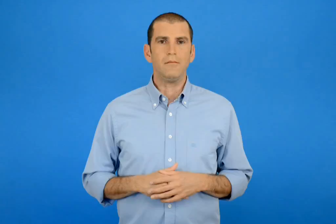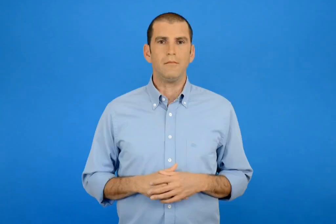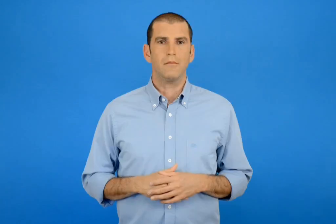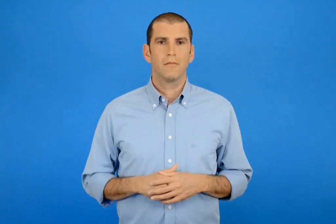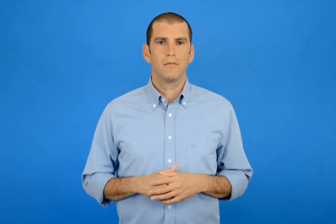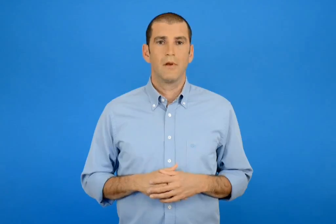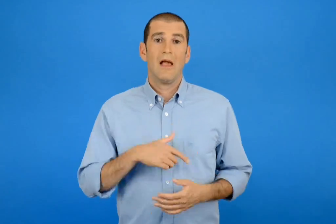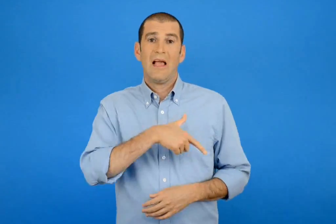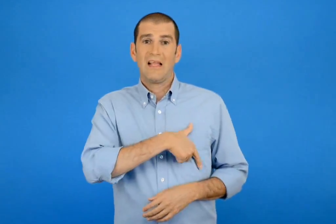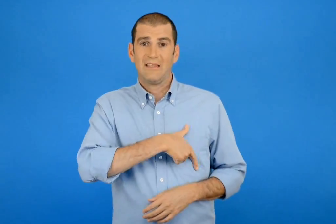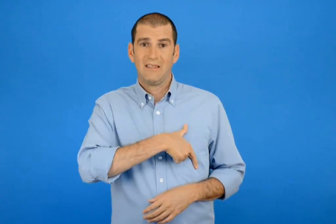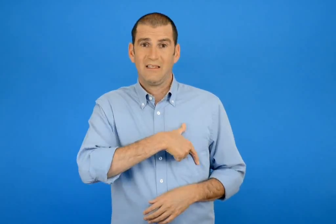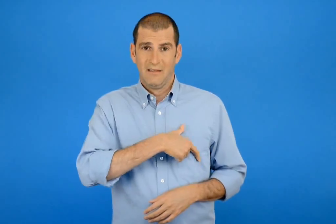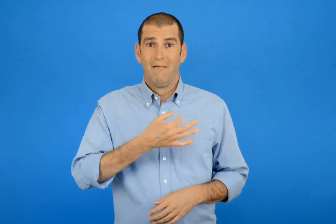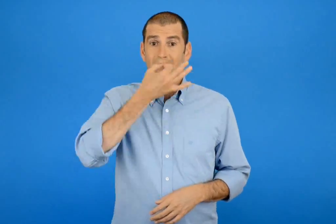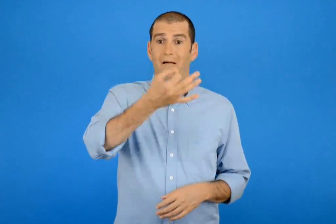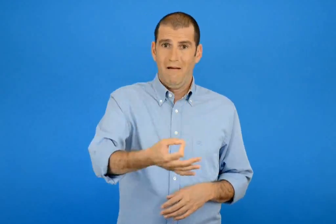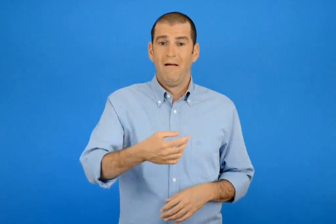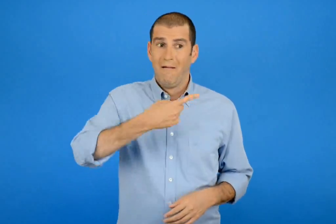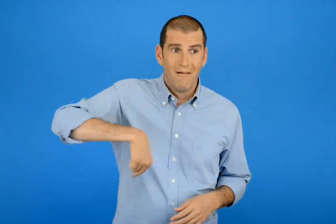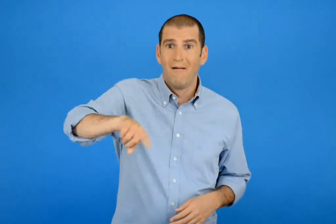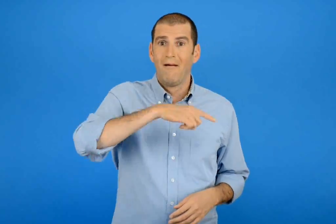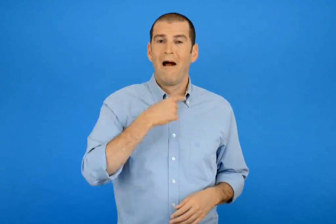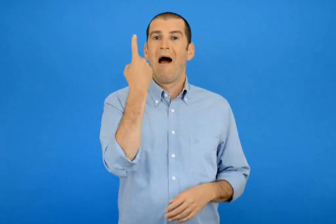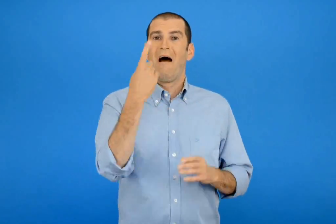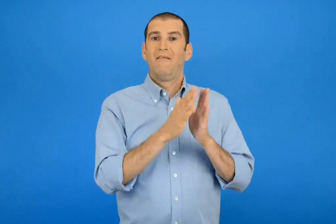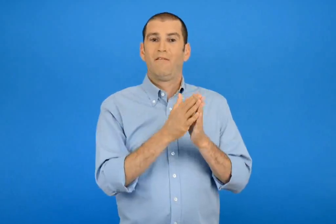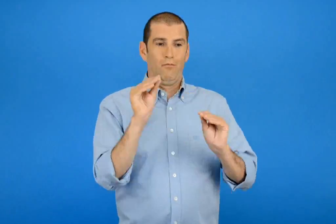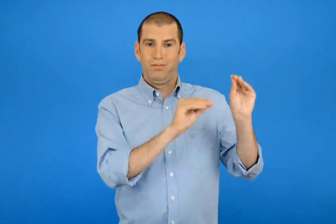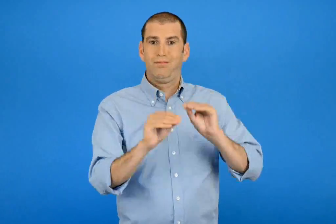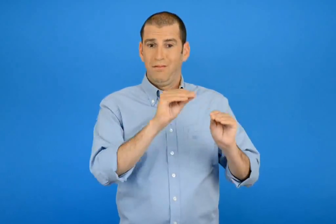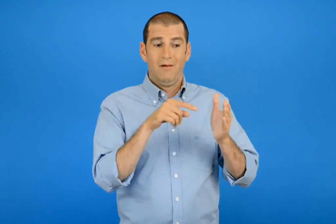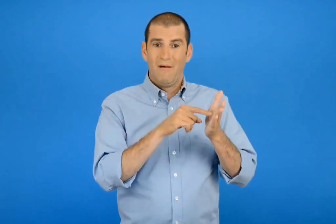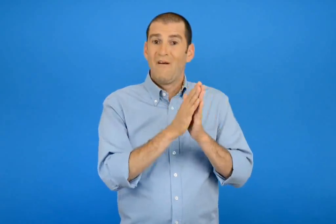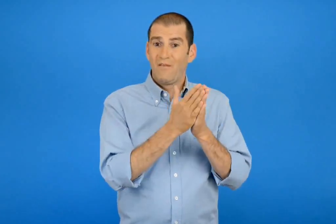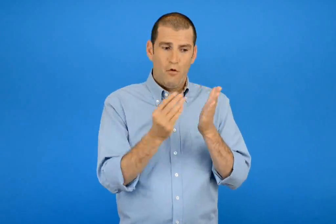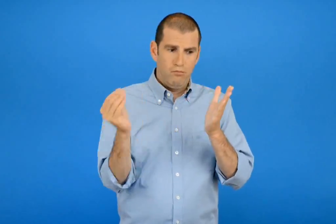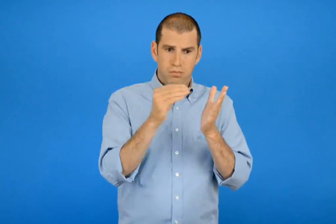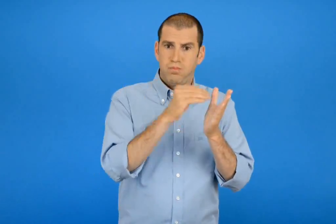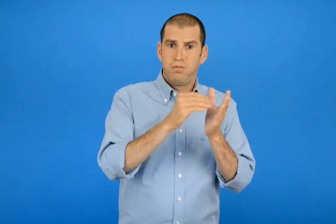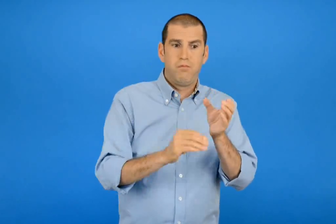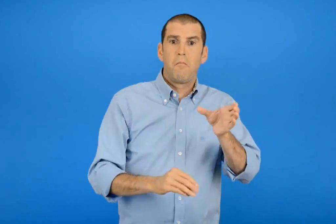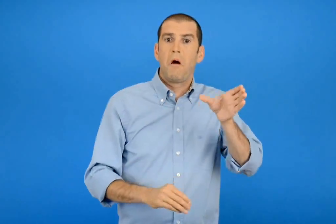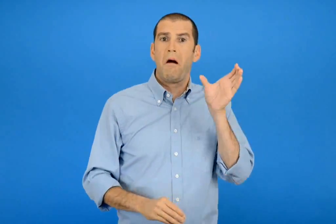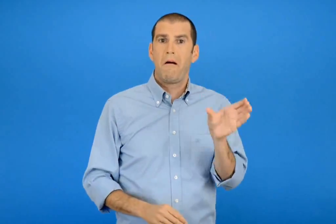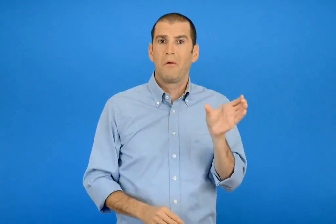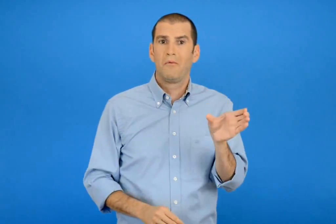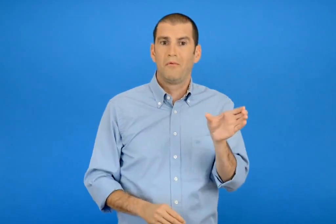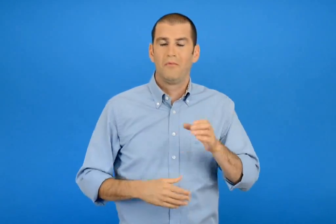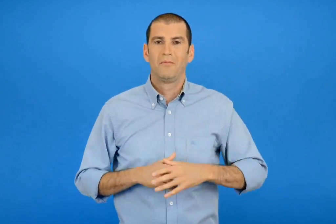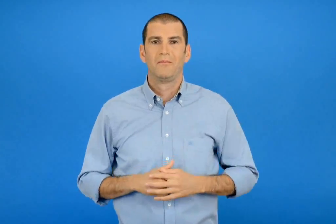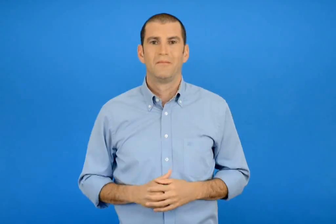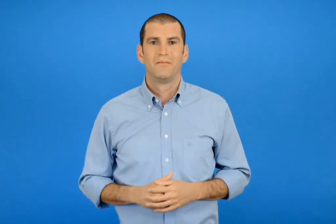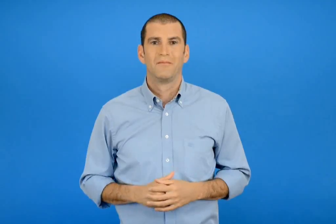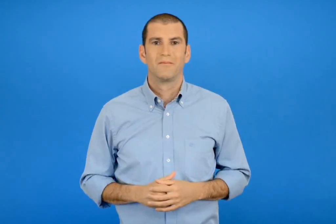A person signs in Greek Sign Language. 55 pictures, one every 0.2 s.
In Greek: θα κάνουμε εάν βιβλίο θα κάνουμε ένα μεγάλο βιβλίο φώναξε ο γιάννης
